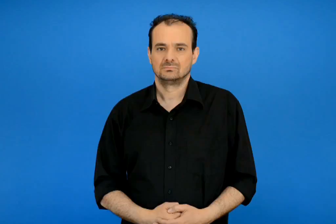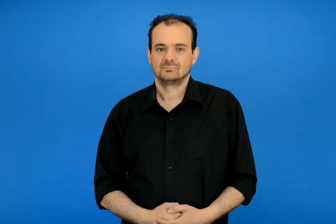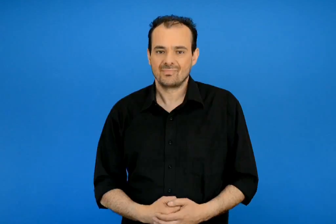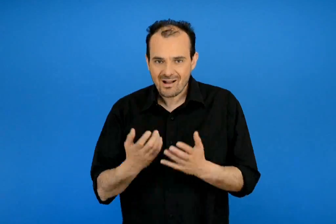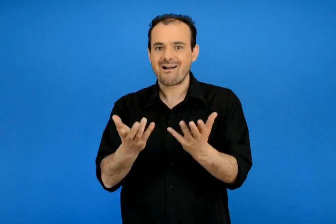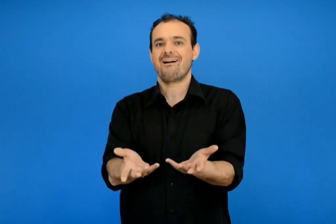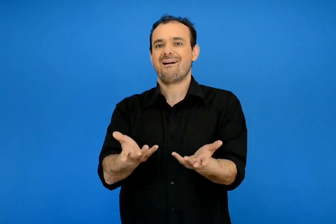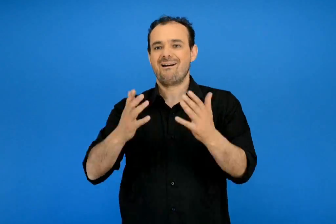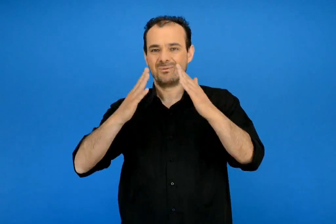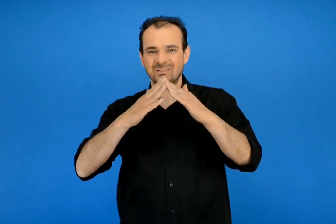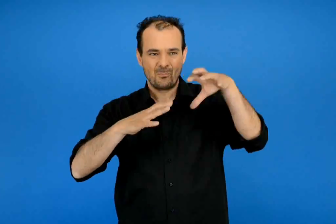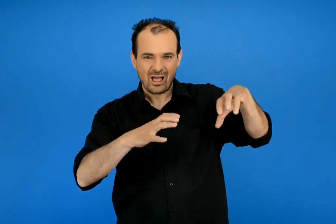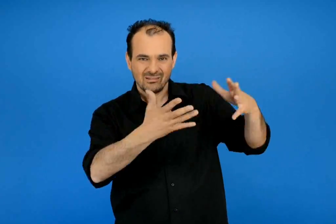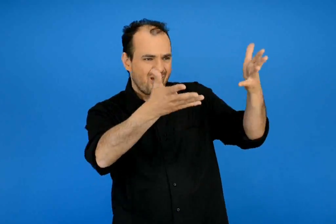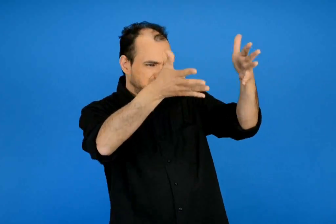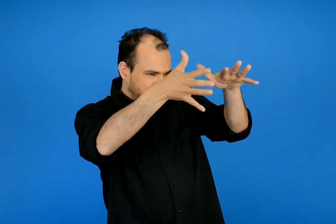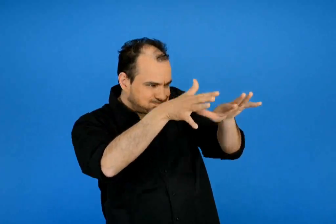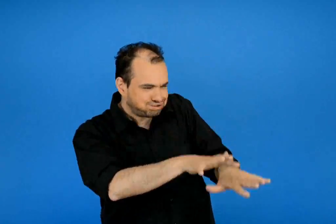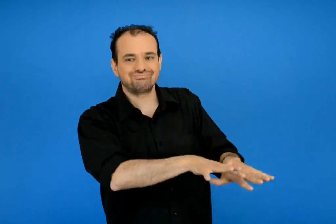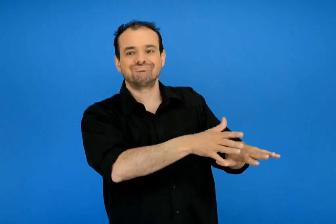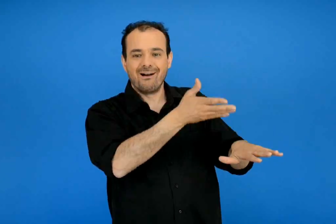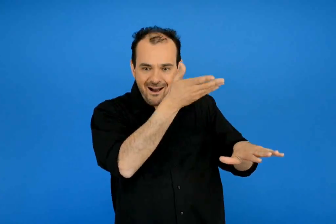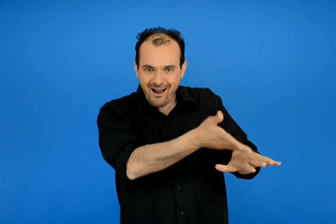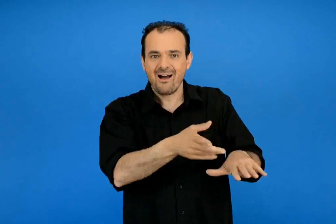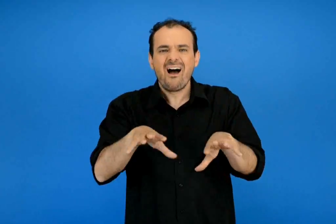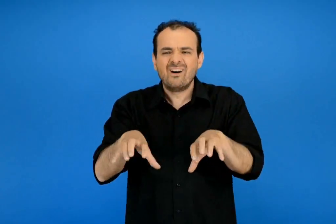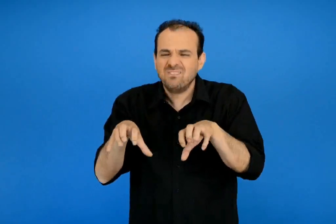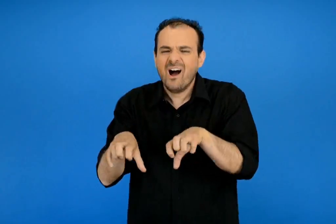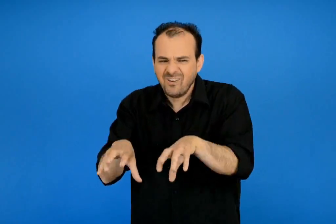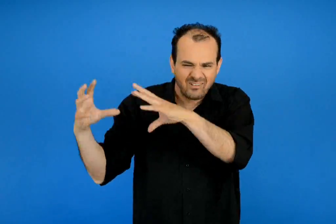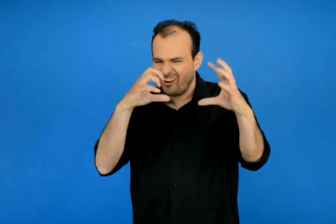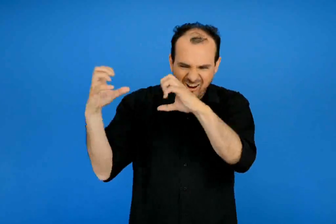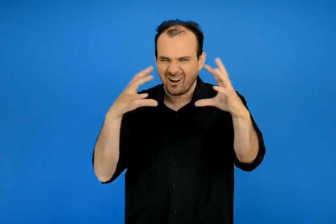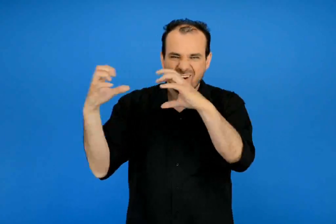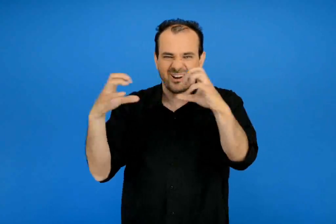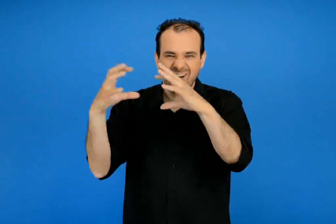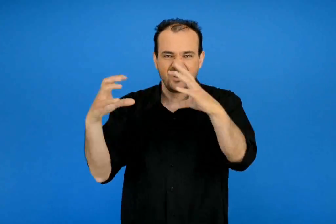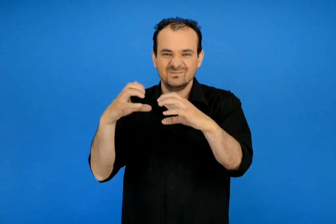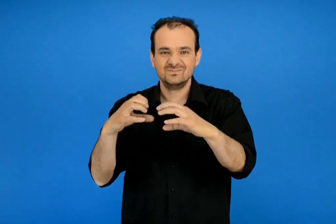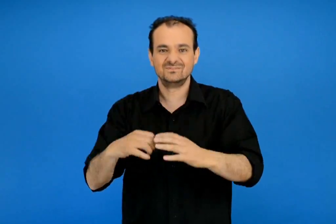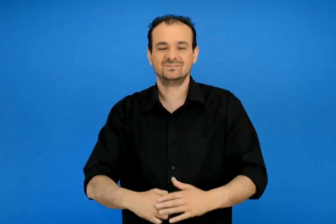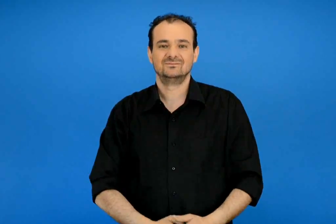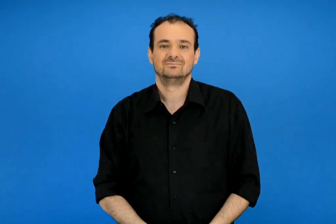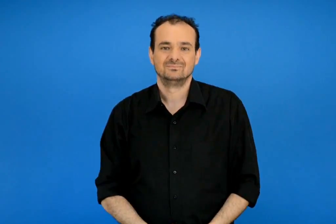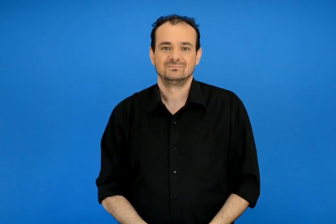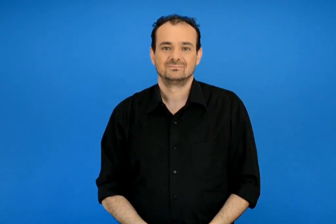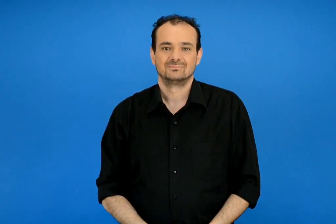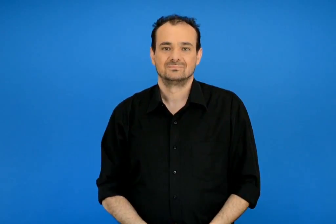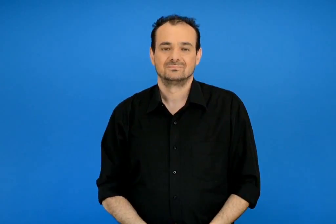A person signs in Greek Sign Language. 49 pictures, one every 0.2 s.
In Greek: α γκρεμίζουν τη μονοκατοικία της γωνίας τα σκυλιά γαβγίζουν ξεσηκώνοντας το εάν το άλλο
